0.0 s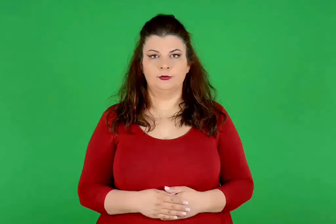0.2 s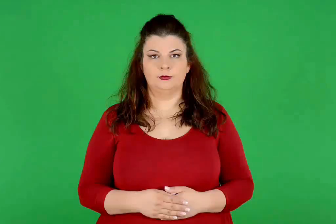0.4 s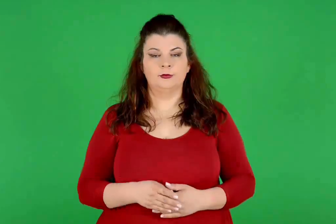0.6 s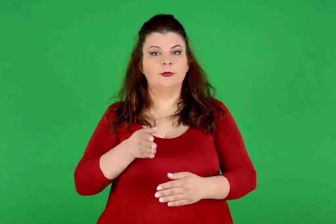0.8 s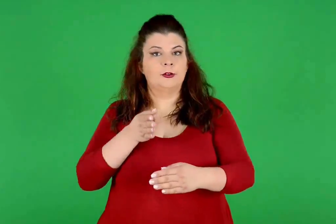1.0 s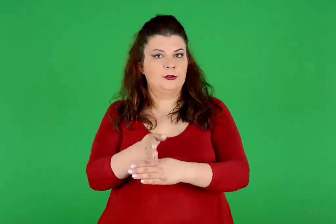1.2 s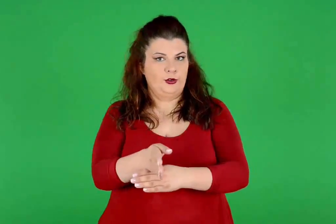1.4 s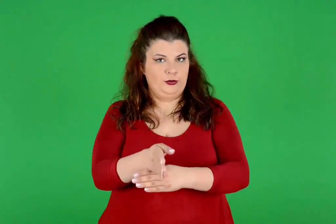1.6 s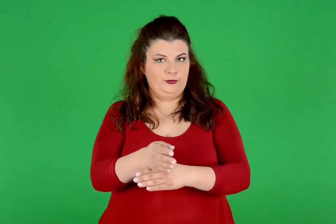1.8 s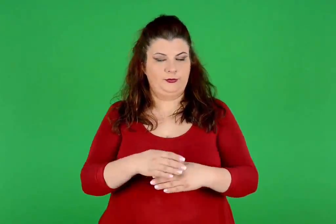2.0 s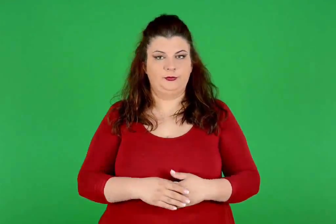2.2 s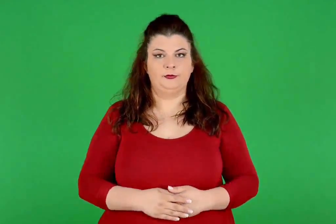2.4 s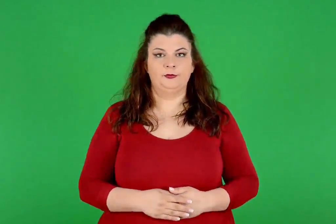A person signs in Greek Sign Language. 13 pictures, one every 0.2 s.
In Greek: εισαγωγή
